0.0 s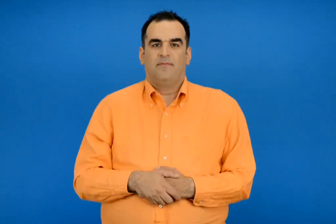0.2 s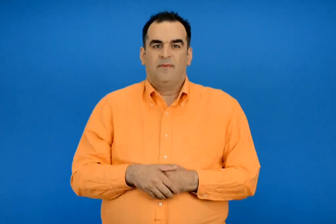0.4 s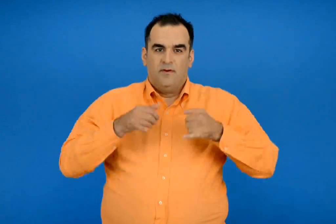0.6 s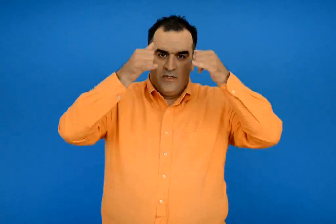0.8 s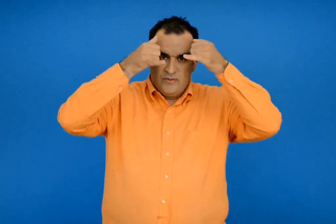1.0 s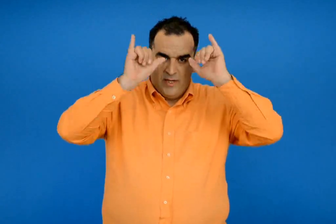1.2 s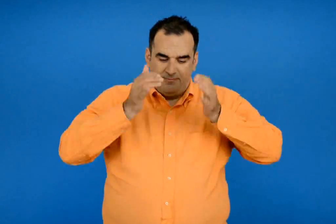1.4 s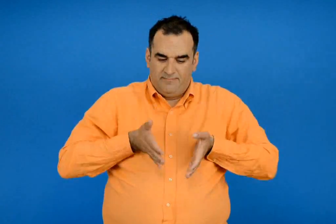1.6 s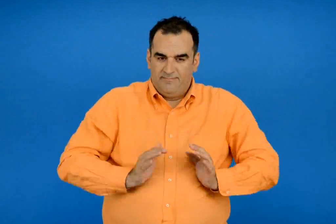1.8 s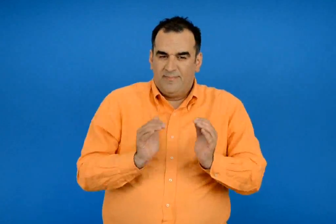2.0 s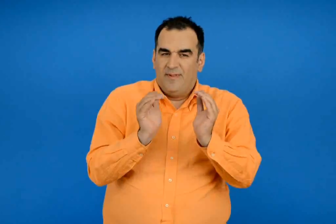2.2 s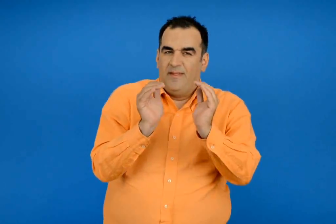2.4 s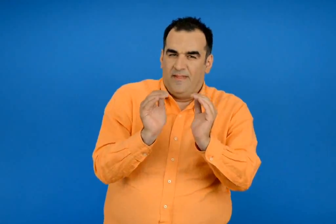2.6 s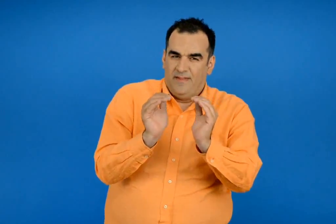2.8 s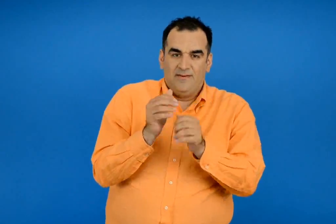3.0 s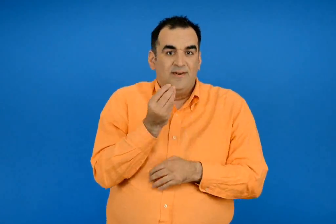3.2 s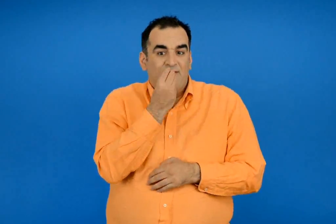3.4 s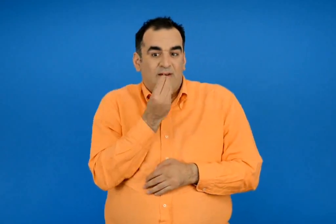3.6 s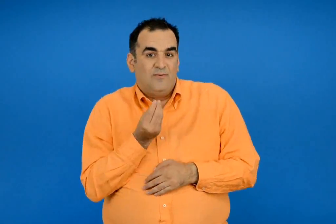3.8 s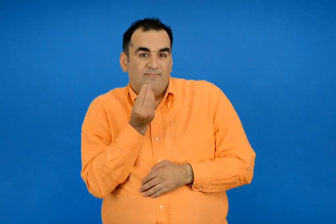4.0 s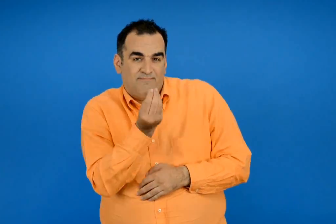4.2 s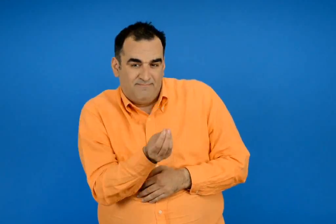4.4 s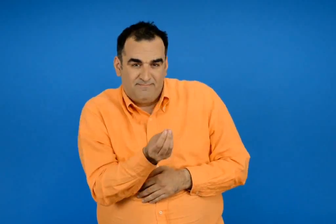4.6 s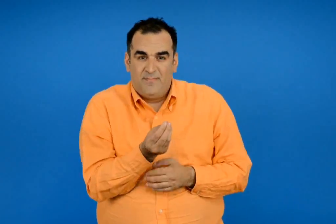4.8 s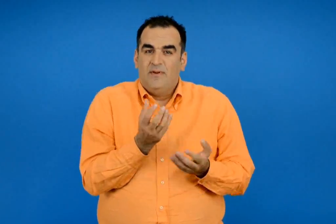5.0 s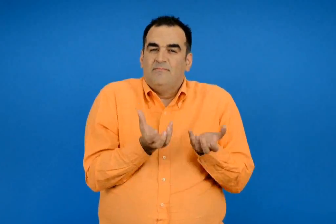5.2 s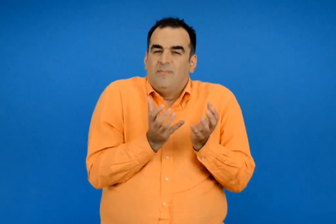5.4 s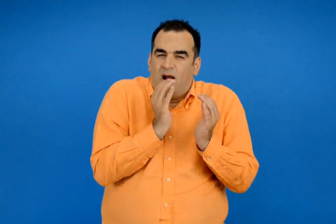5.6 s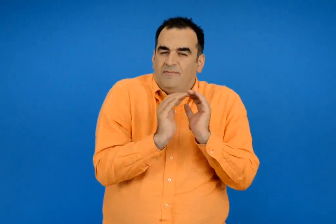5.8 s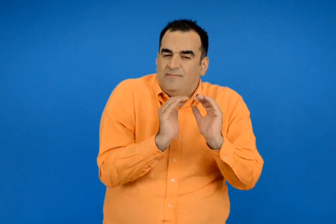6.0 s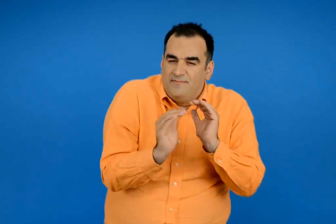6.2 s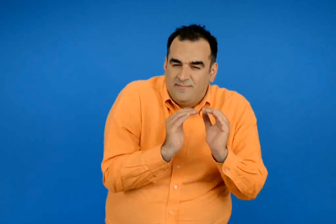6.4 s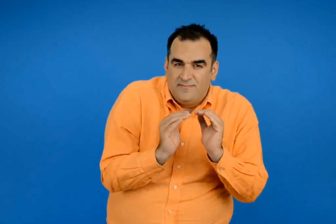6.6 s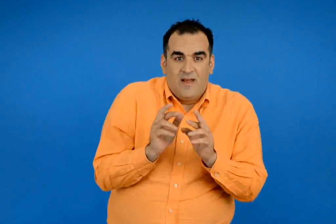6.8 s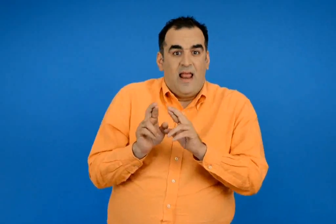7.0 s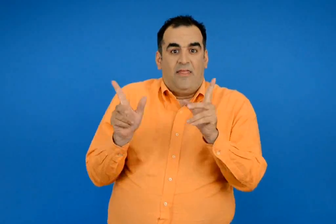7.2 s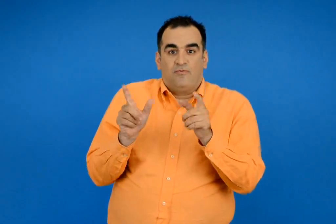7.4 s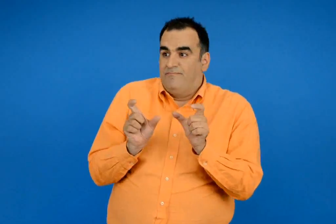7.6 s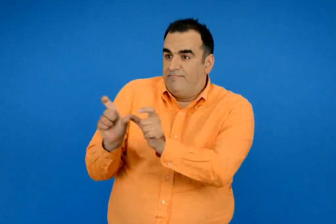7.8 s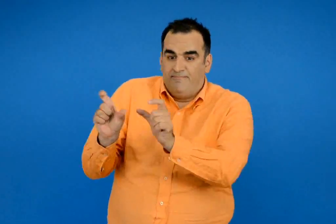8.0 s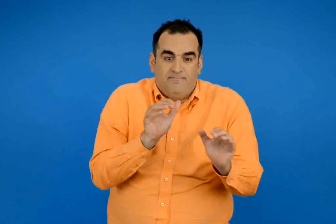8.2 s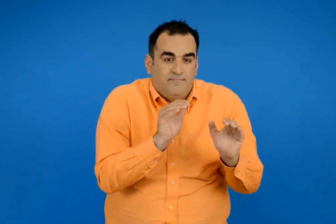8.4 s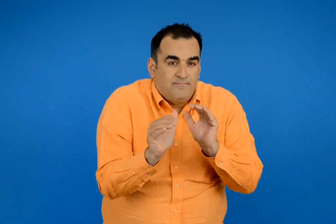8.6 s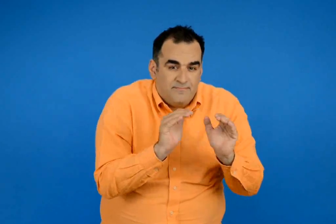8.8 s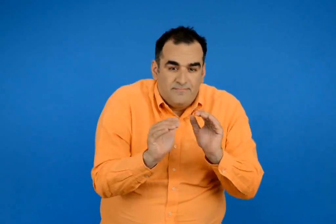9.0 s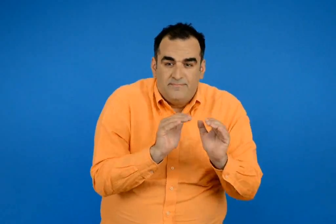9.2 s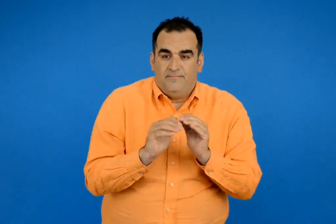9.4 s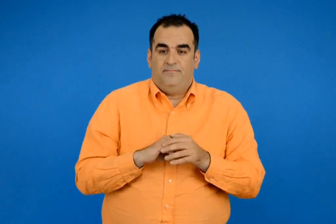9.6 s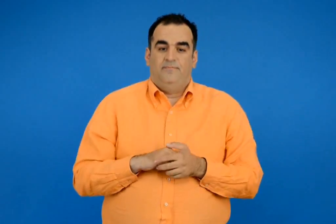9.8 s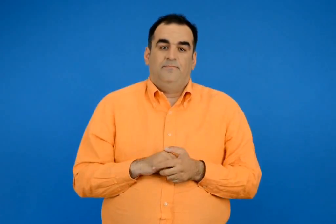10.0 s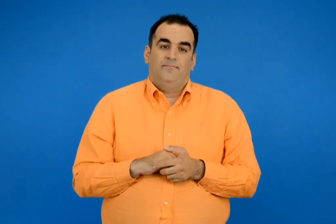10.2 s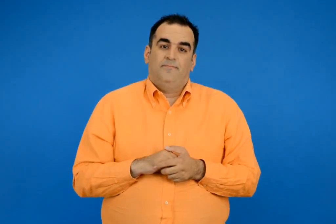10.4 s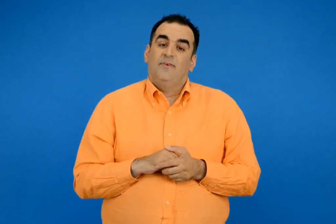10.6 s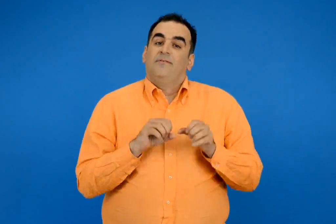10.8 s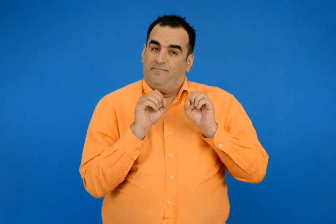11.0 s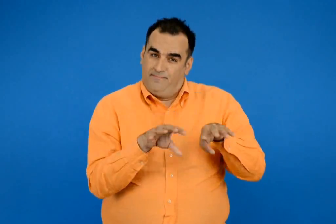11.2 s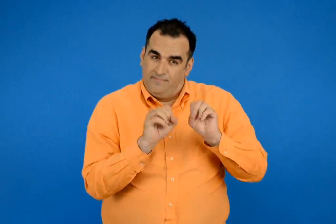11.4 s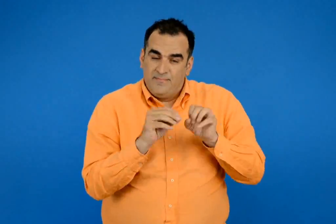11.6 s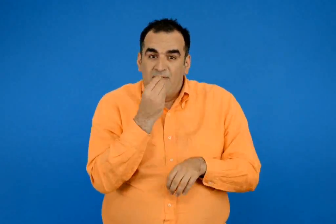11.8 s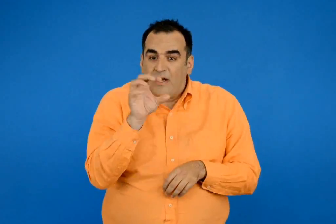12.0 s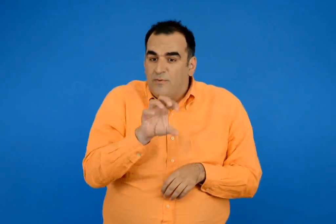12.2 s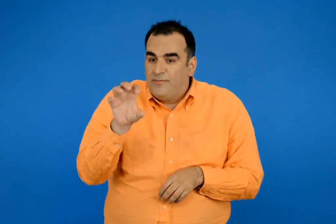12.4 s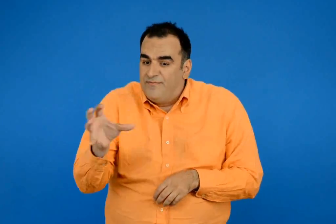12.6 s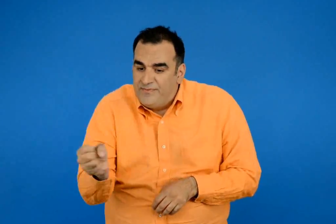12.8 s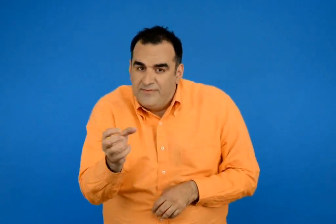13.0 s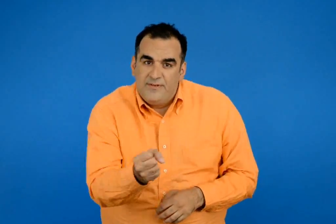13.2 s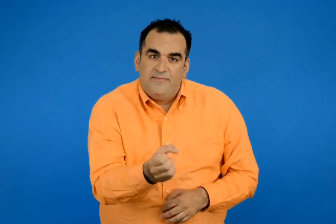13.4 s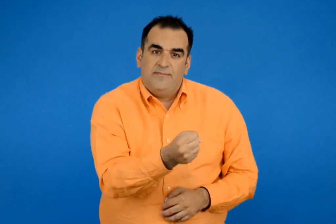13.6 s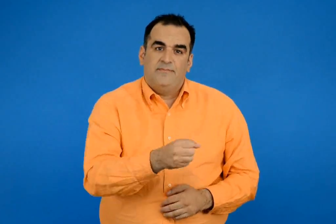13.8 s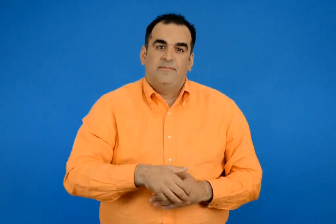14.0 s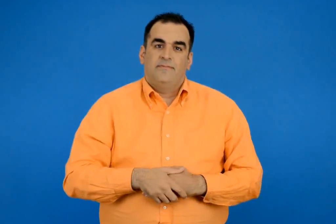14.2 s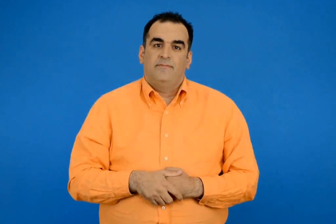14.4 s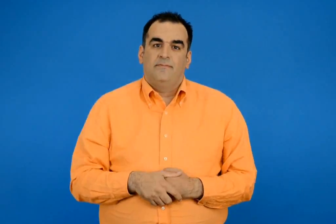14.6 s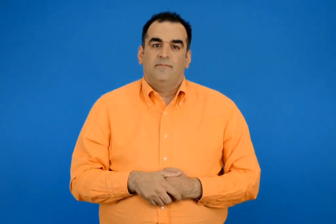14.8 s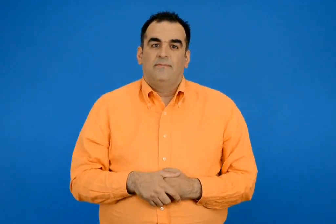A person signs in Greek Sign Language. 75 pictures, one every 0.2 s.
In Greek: τα ζώα φροντίζουν τα μικρά τους τα ταΐζουν τα ζεσταίνουν τα προστατεύουν από τους εχθρούς τα μαθαίνουν να βρίσκουν την τροφή τους
